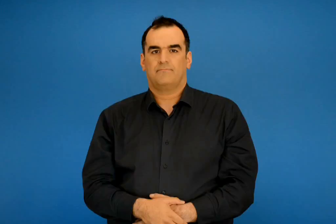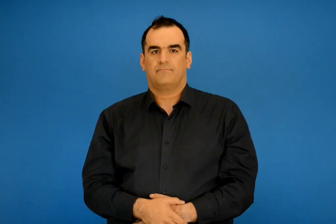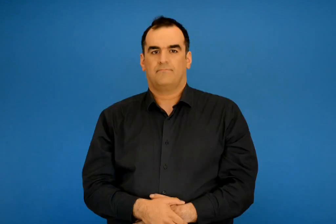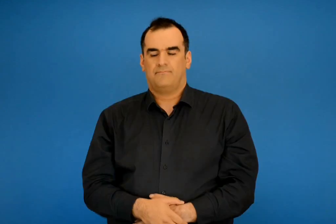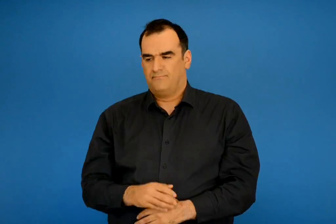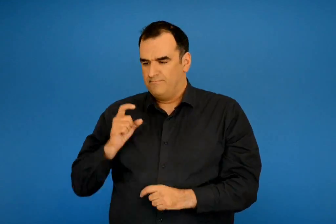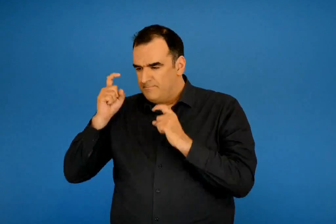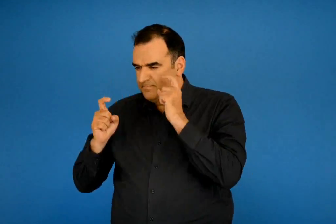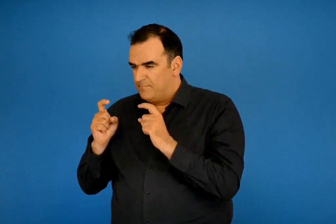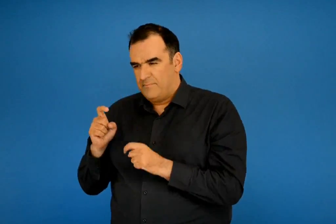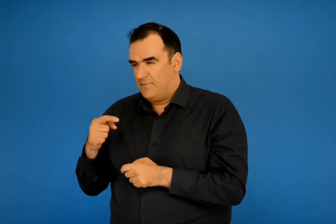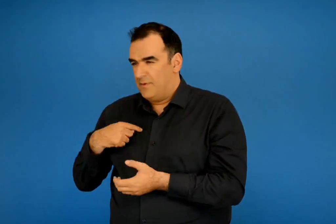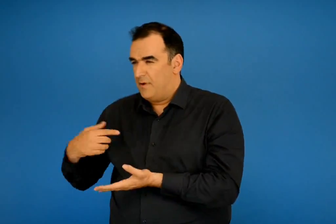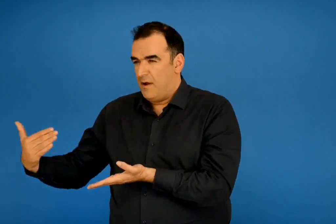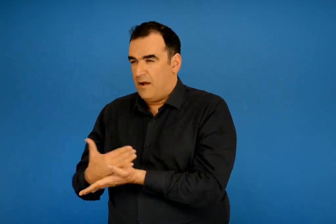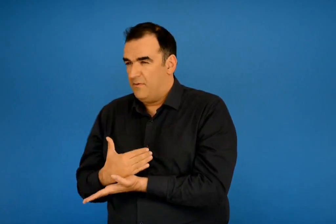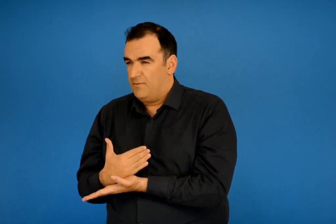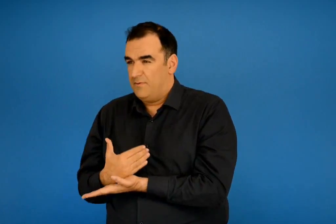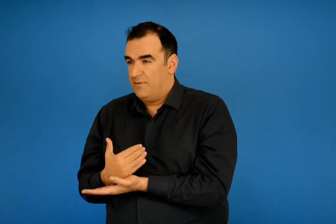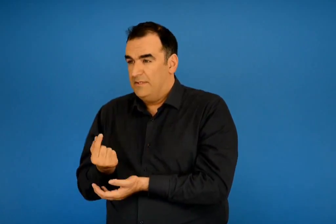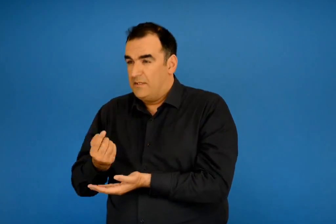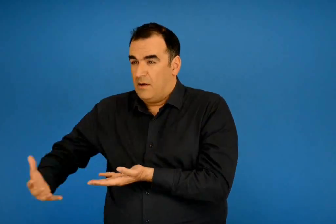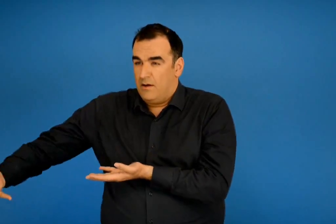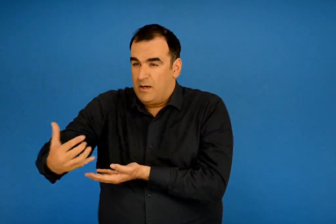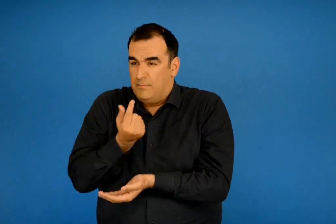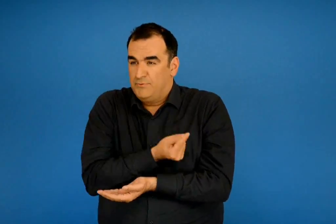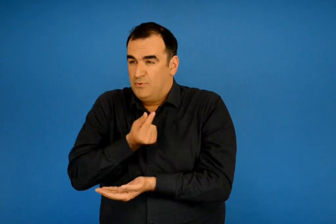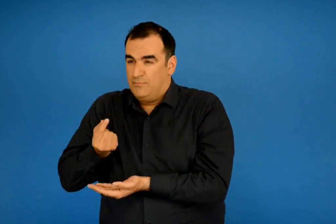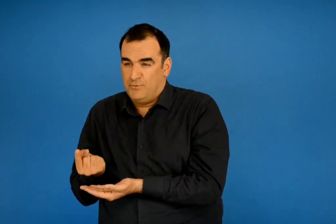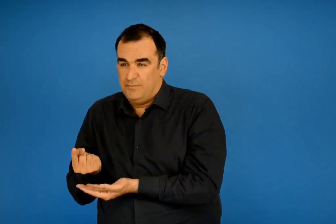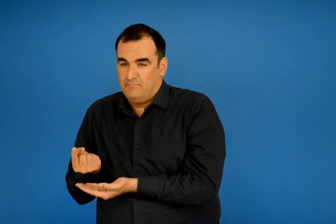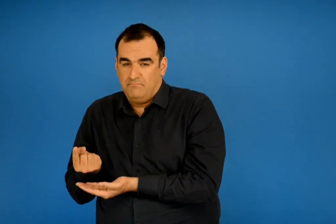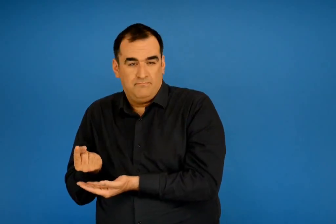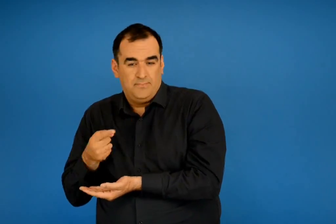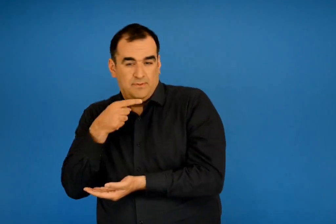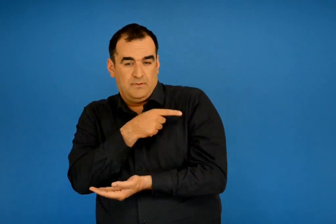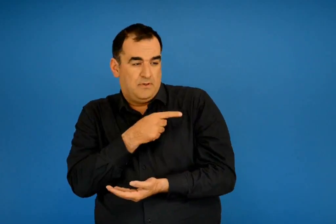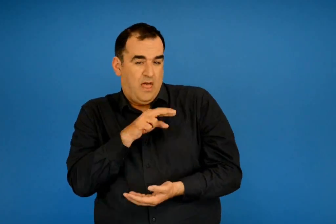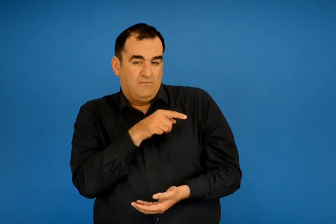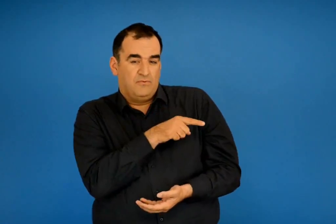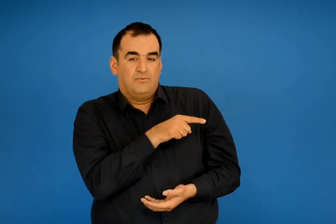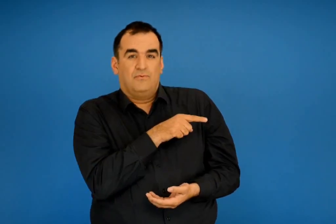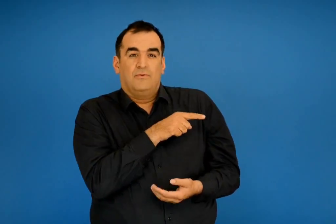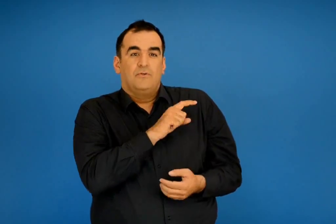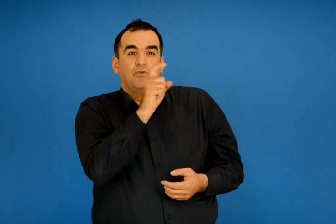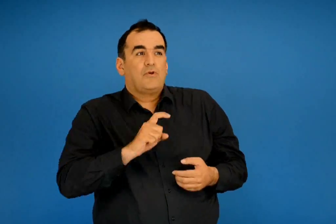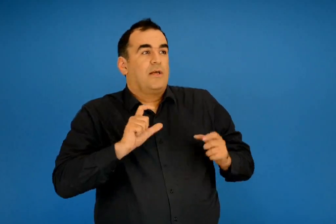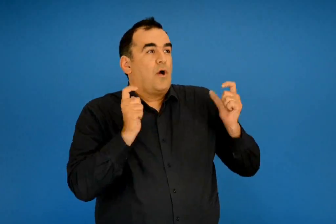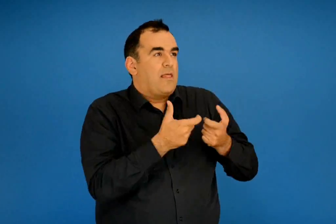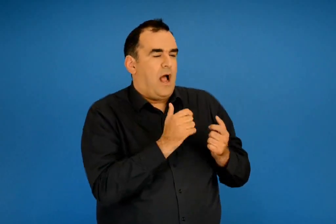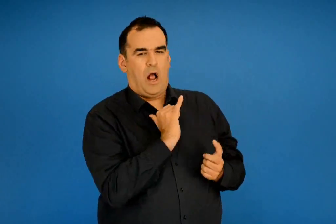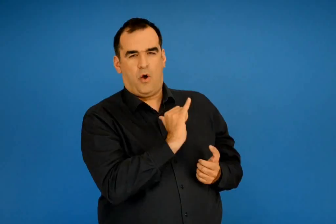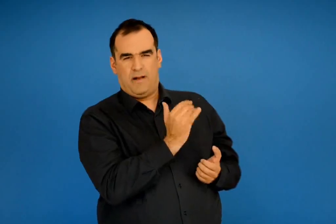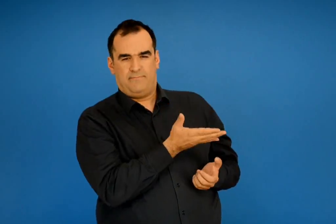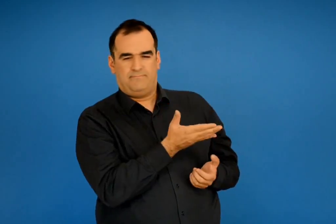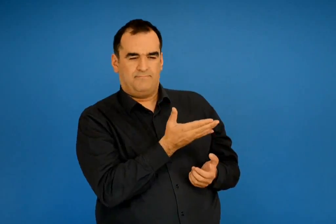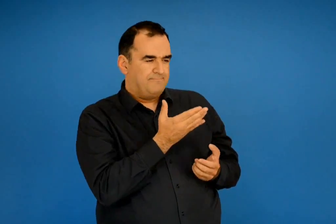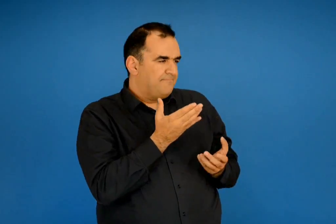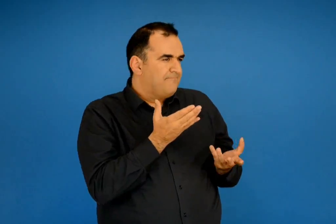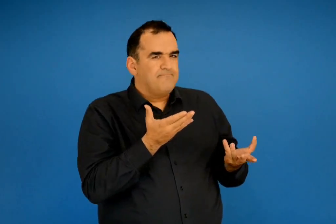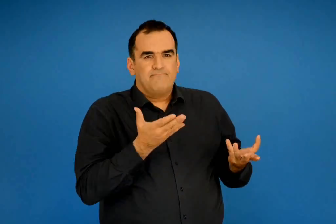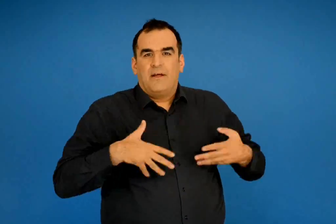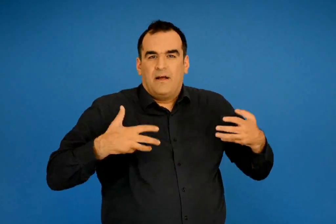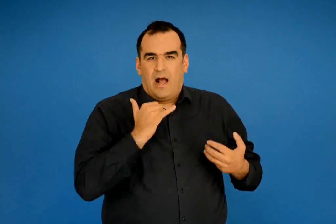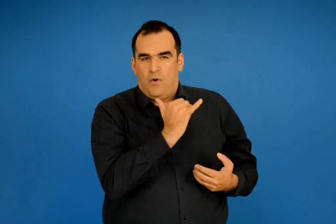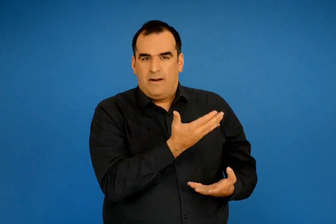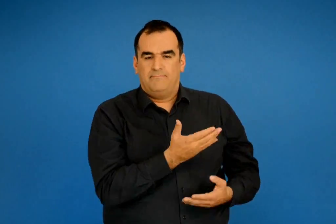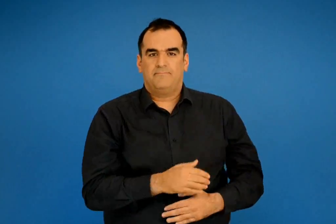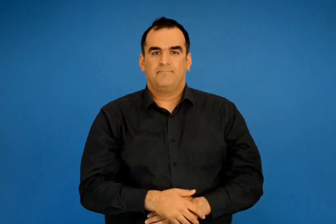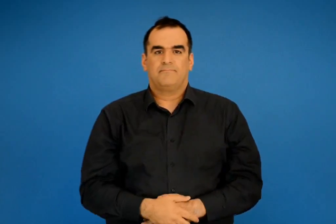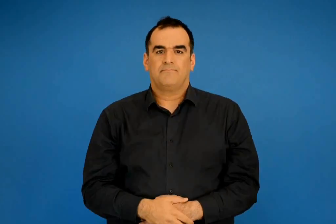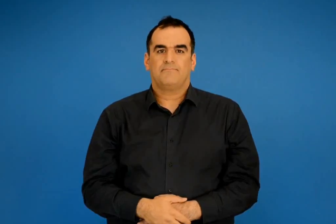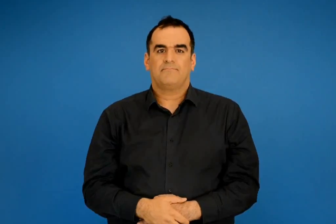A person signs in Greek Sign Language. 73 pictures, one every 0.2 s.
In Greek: δεν είναι δίκαιο εγώ να έχω το μισό σιτάρι από το χωράφι μας ο αδερφός μου δεν έχει γνωρίσει ακόμα τις χαρές της οικογενειακής ζωής
